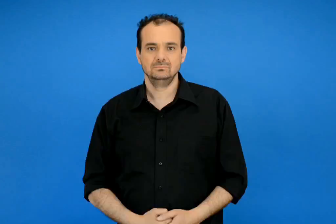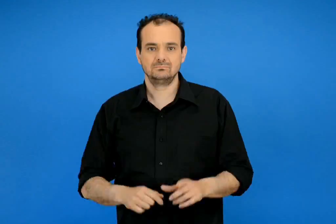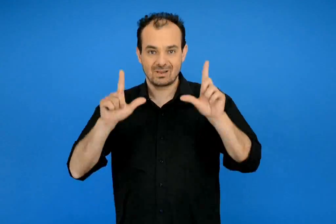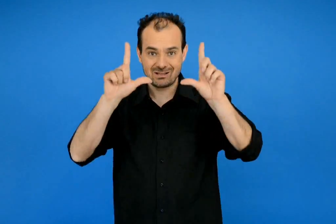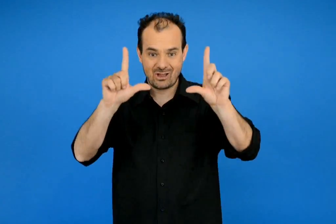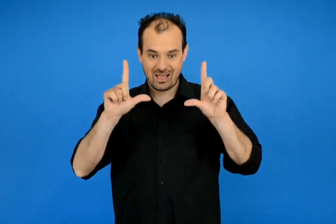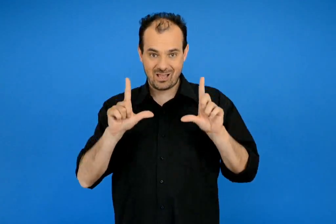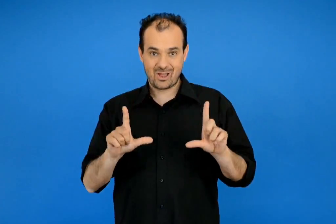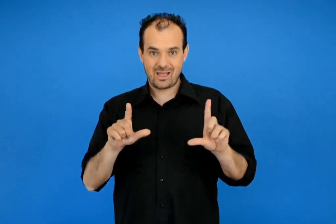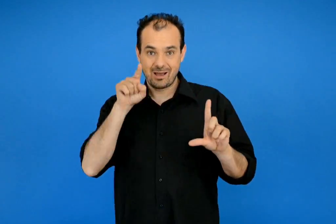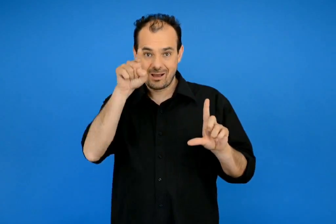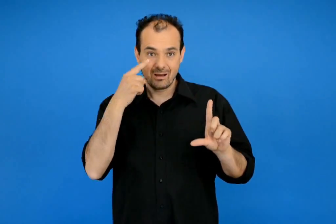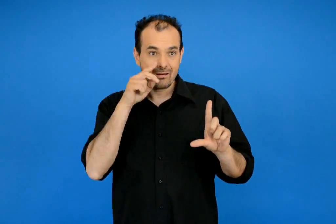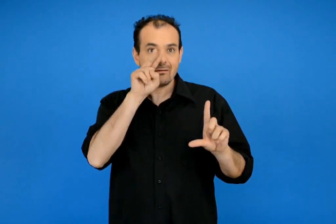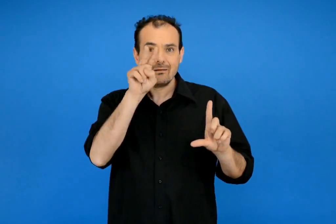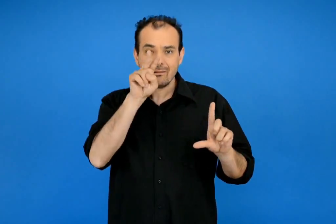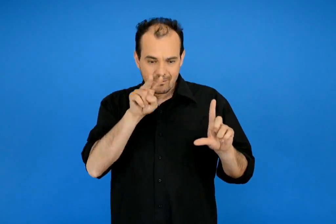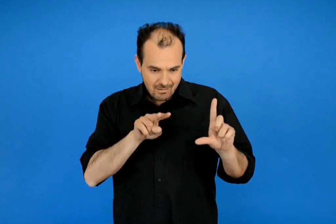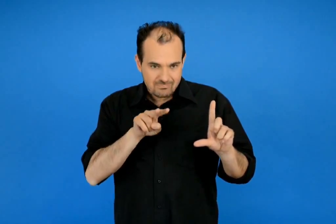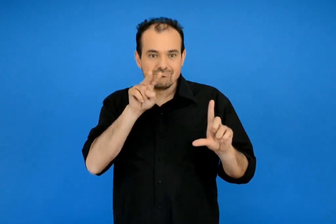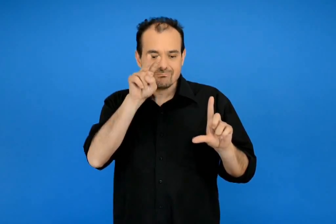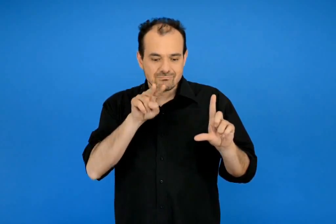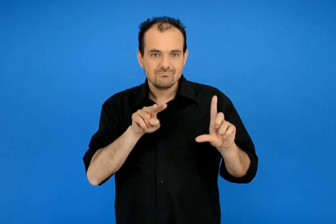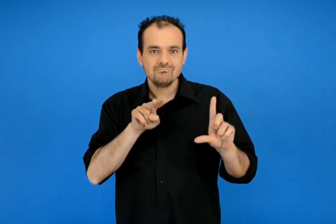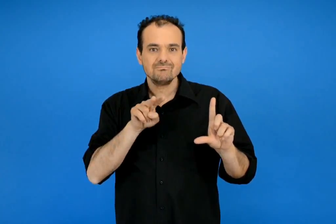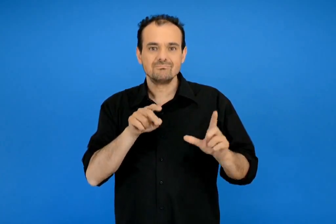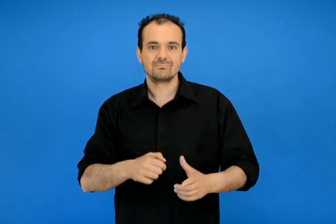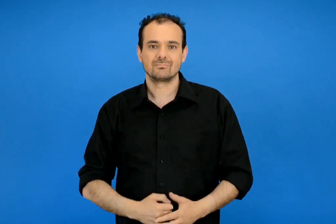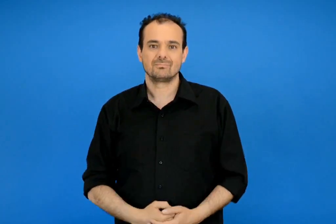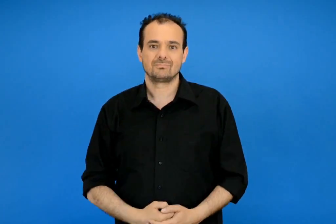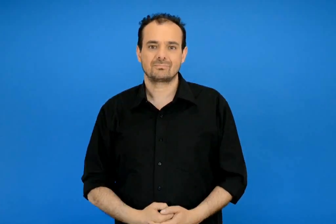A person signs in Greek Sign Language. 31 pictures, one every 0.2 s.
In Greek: παρατήρησε τις εικόνες
